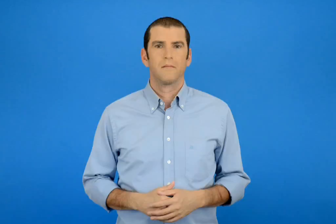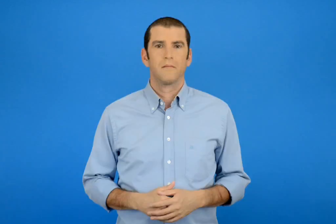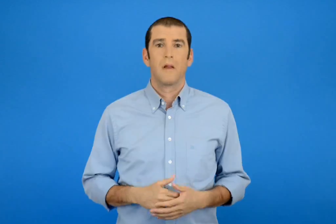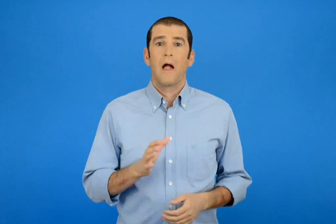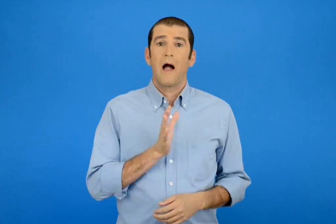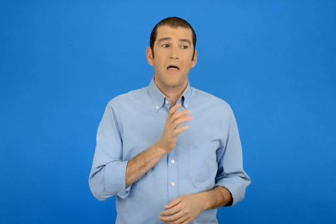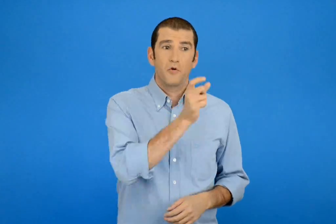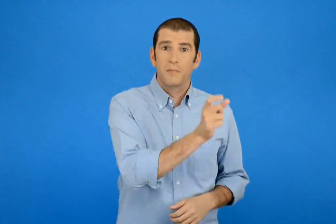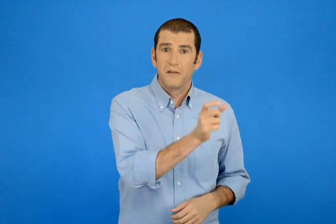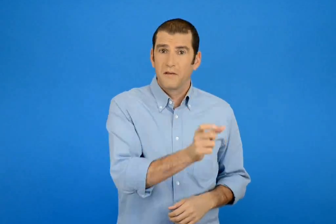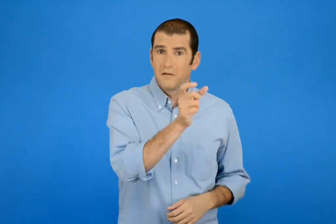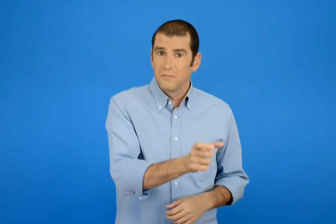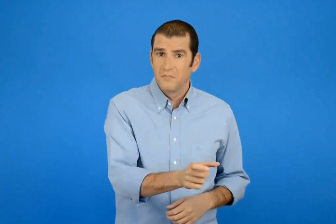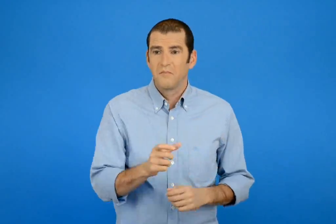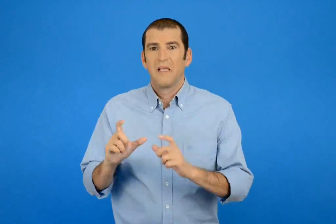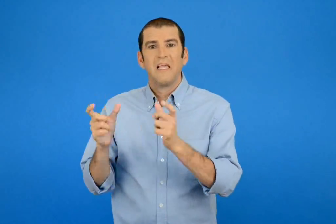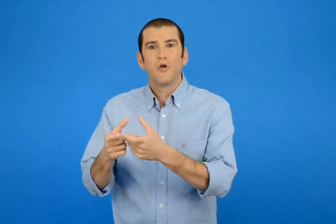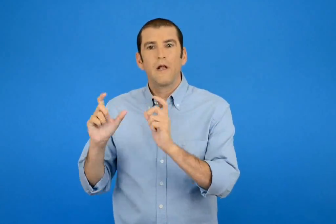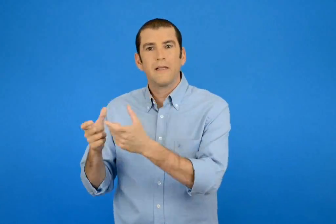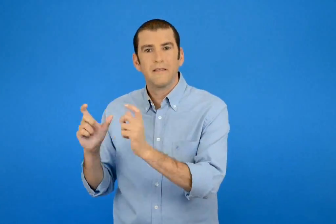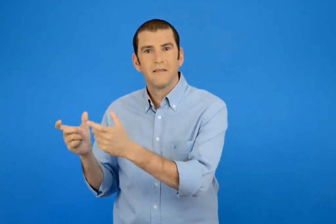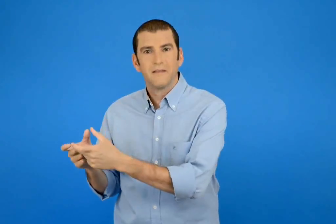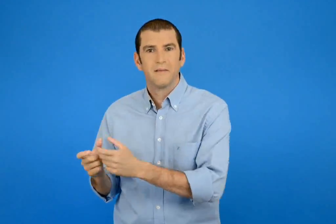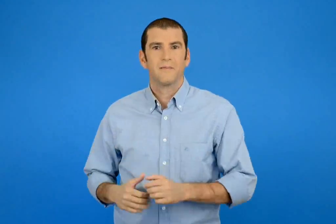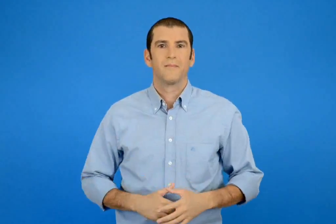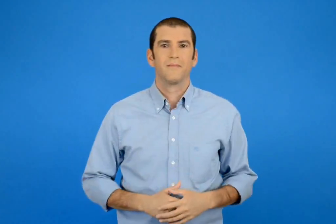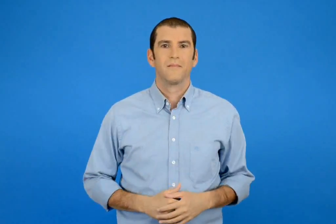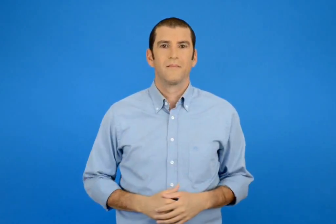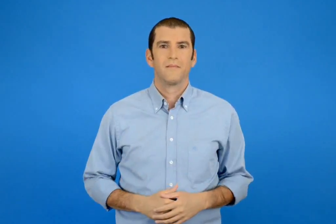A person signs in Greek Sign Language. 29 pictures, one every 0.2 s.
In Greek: οι άνθρωποι οι οικογένειες
